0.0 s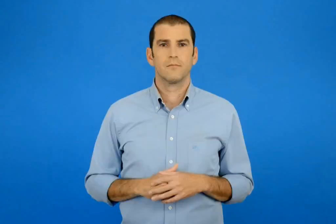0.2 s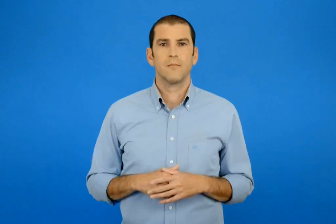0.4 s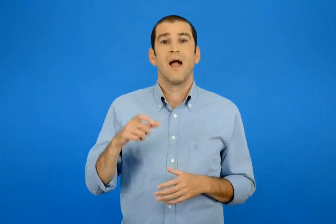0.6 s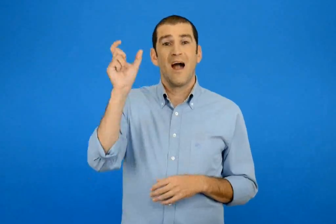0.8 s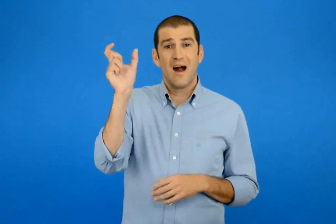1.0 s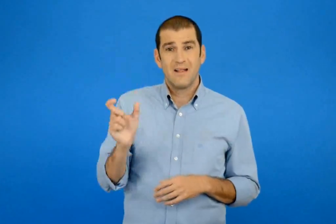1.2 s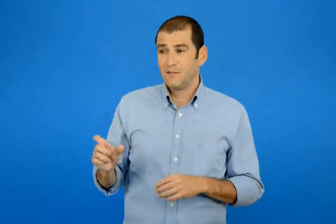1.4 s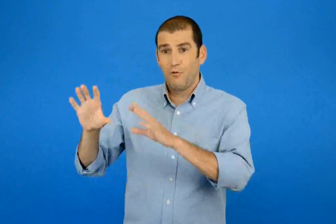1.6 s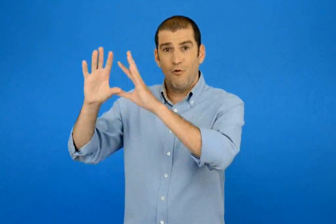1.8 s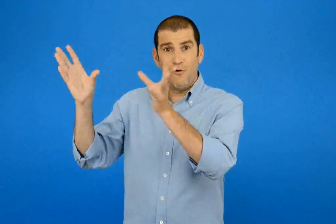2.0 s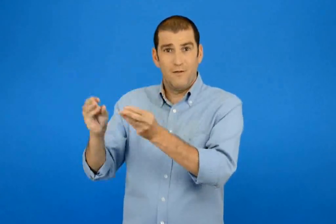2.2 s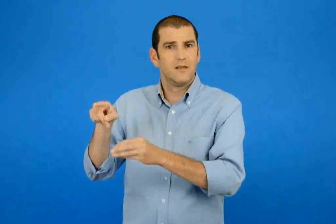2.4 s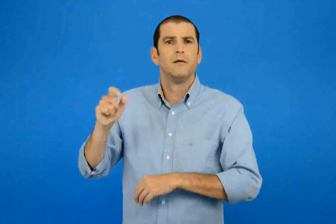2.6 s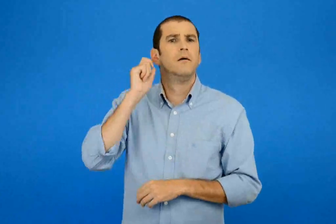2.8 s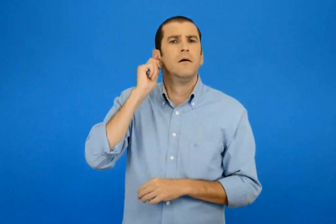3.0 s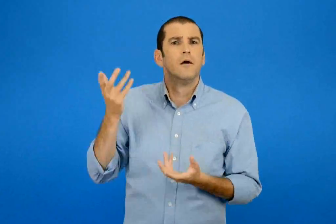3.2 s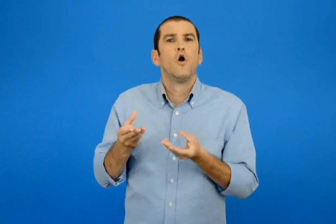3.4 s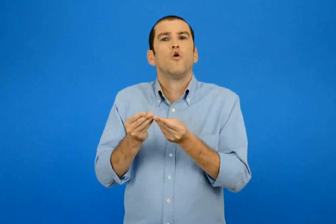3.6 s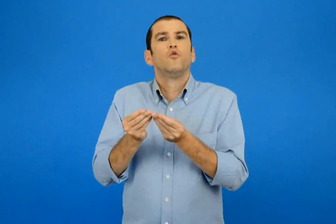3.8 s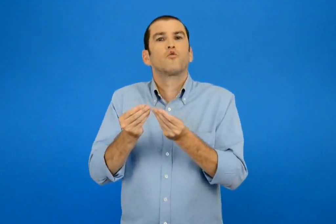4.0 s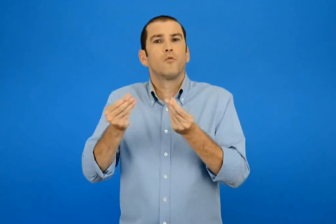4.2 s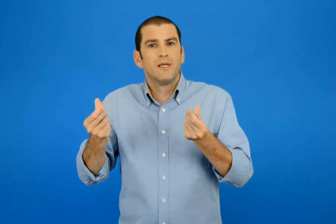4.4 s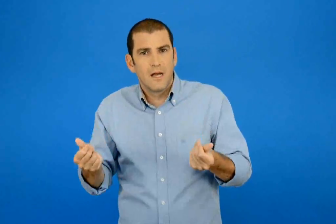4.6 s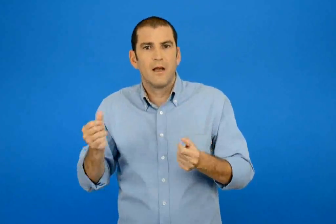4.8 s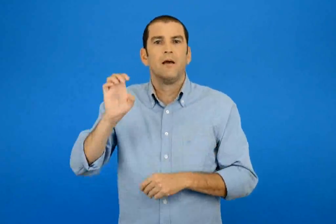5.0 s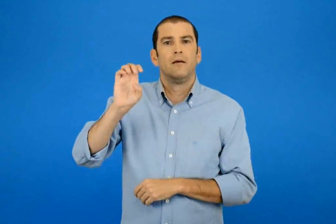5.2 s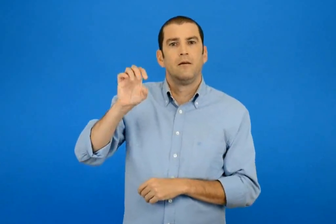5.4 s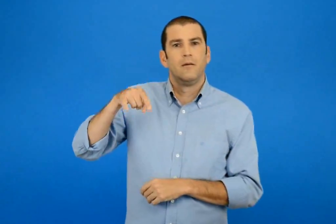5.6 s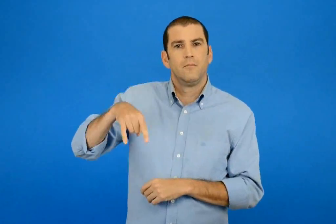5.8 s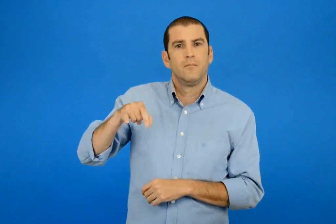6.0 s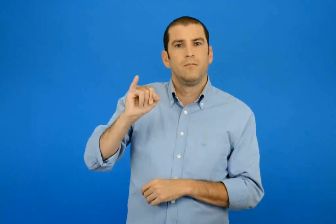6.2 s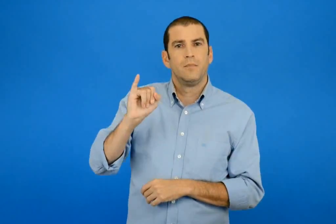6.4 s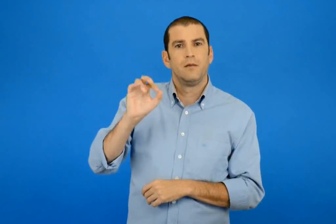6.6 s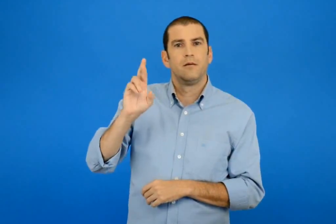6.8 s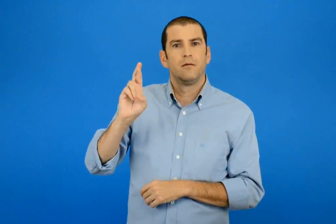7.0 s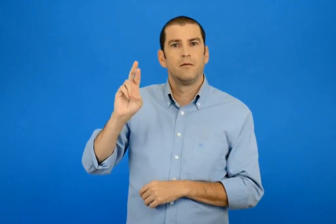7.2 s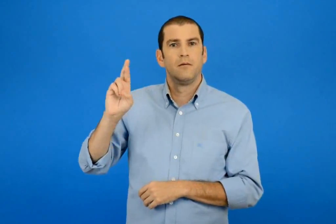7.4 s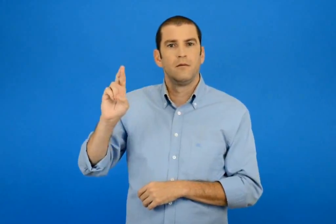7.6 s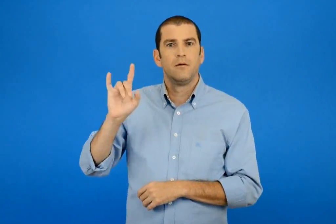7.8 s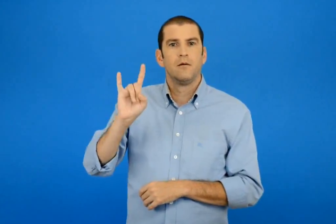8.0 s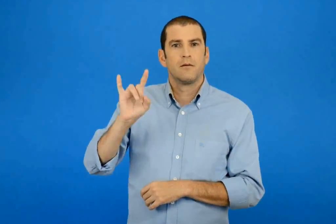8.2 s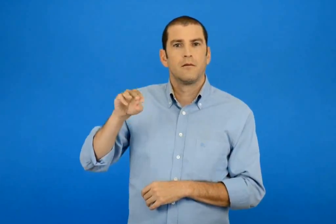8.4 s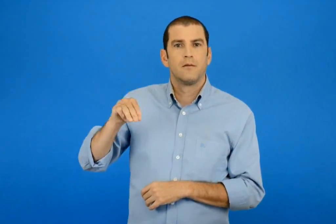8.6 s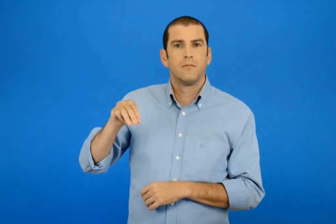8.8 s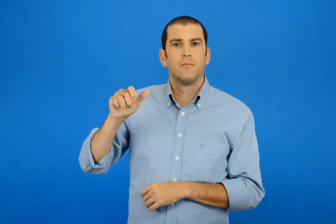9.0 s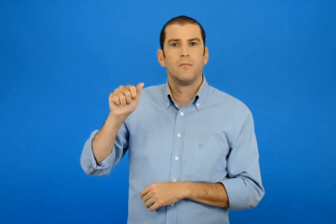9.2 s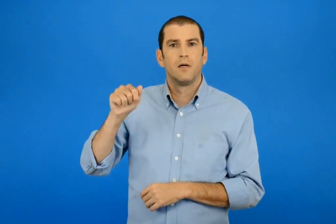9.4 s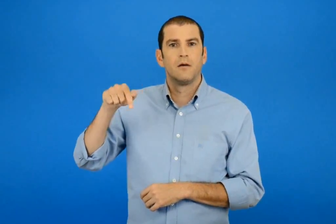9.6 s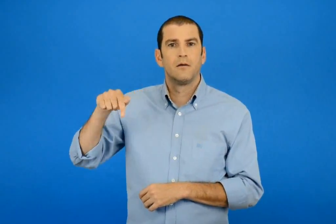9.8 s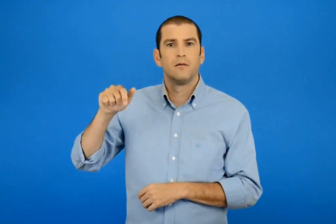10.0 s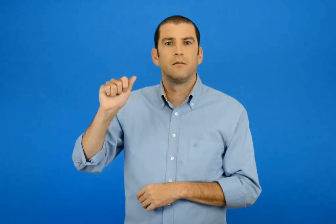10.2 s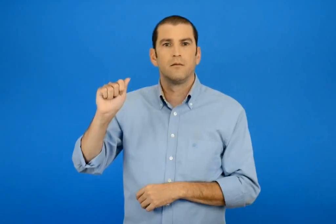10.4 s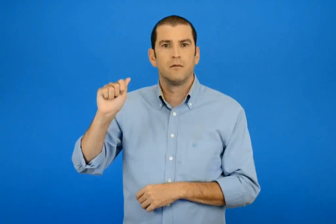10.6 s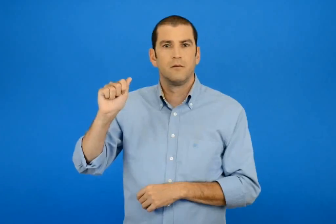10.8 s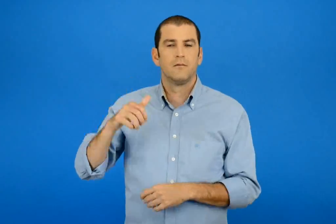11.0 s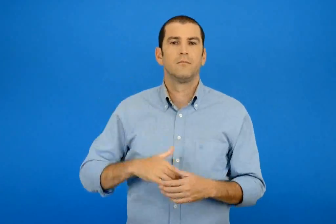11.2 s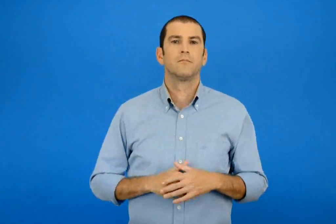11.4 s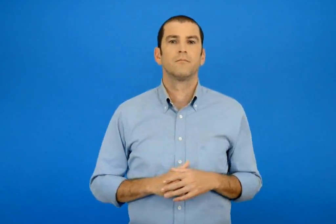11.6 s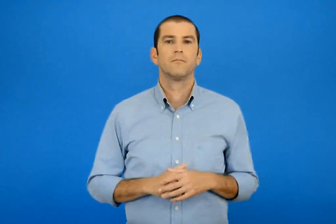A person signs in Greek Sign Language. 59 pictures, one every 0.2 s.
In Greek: τις λέξεις αυτές τις λεμέ τροπικά επιρρήματα
